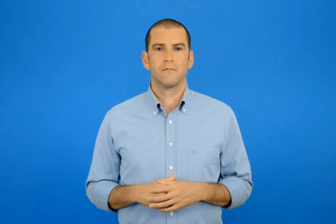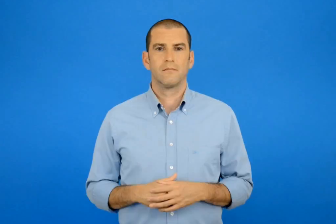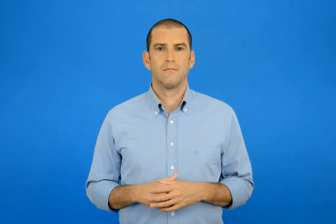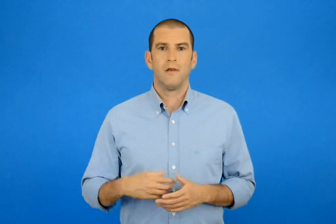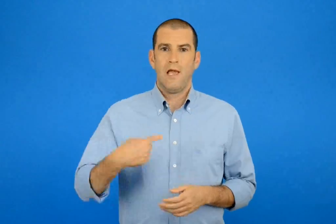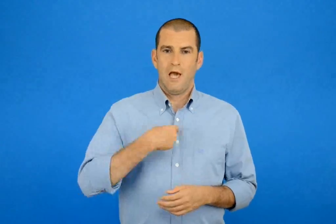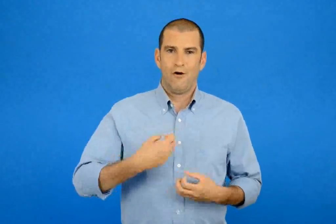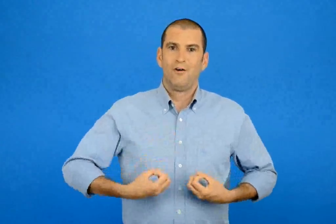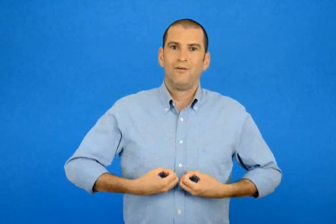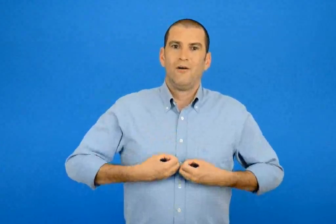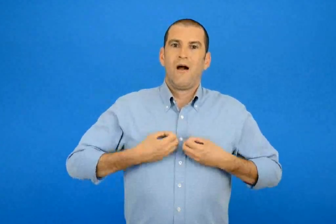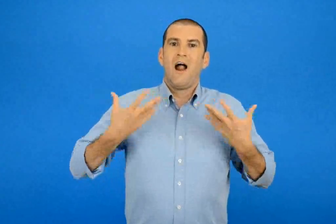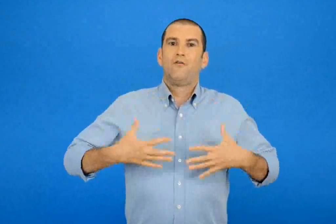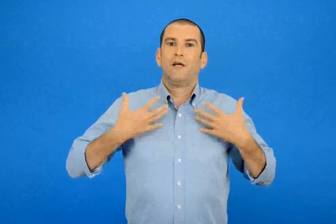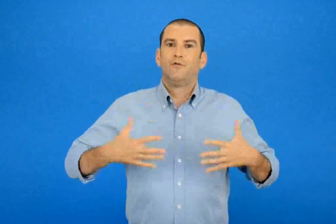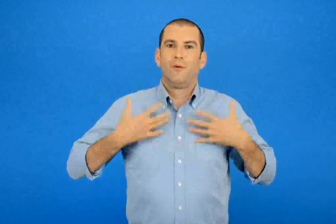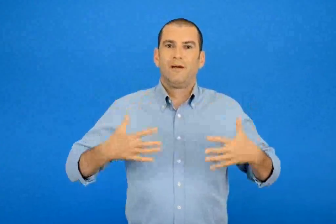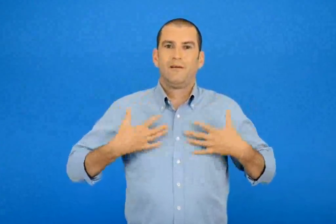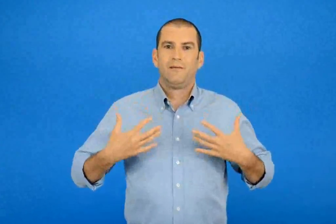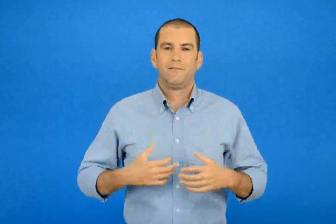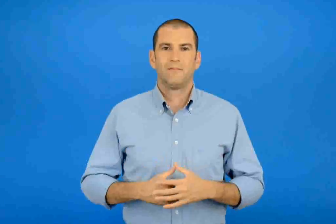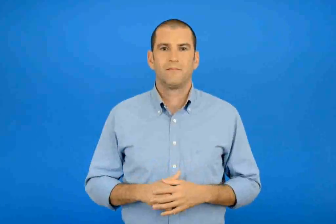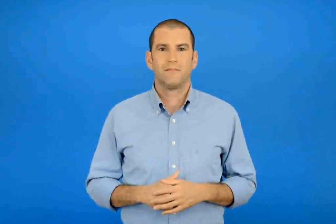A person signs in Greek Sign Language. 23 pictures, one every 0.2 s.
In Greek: ενθουσιάζομαι
